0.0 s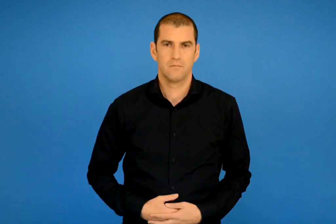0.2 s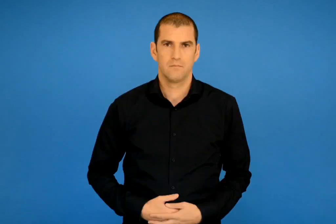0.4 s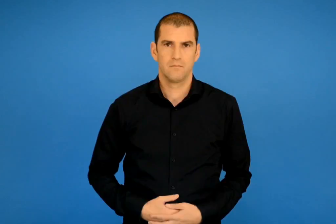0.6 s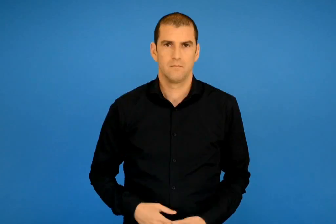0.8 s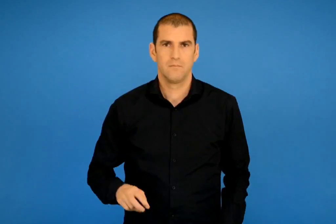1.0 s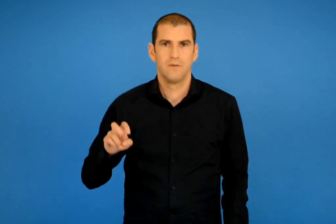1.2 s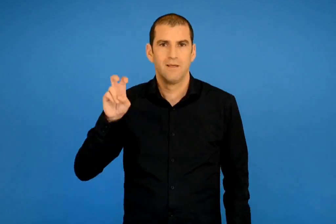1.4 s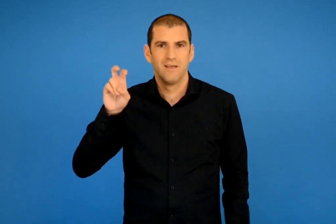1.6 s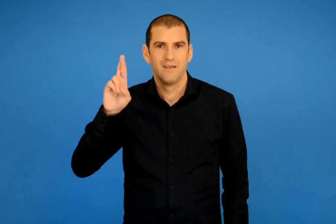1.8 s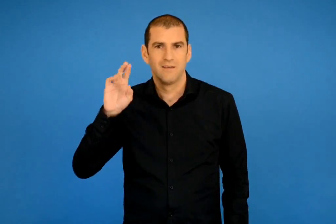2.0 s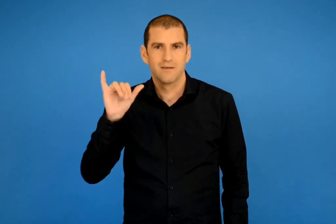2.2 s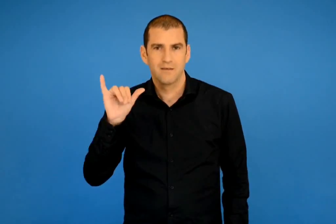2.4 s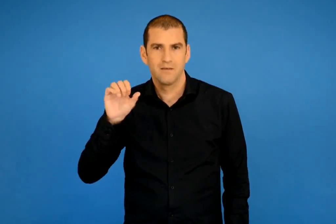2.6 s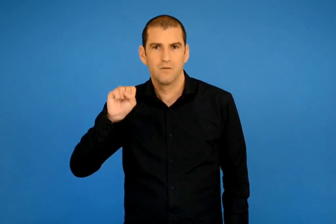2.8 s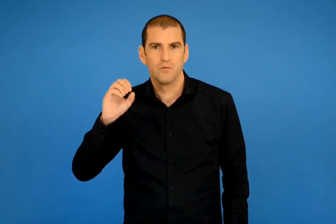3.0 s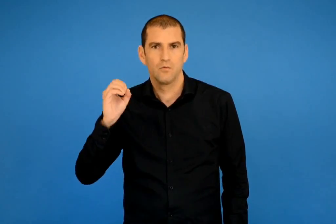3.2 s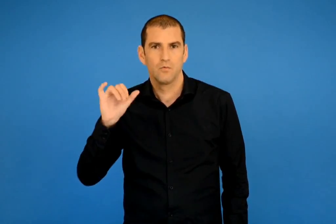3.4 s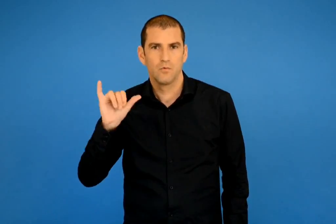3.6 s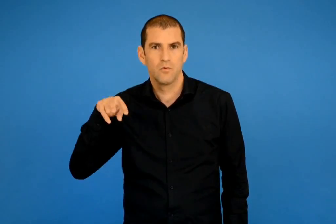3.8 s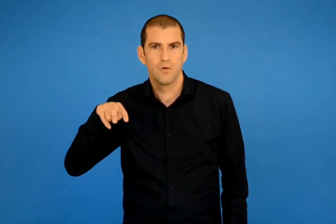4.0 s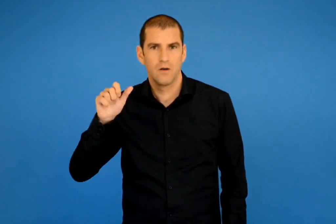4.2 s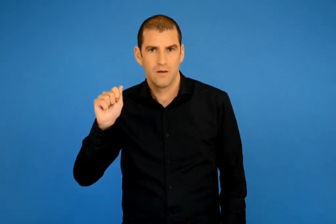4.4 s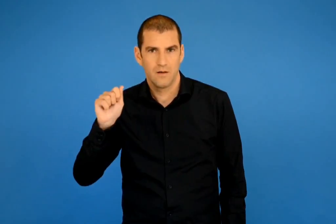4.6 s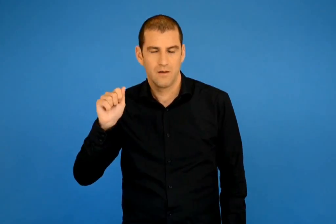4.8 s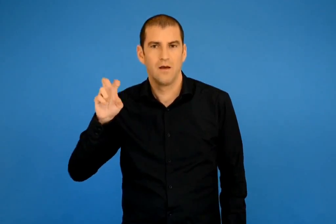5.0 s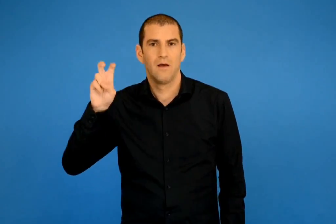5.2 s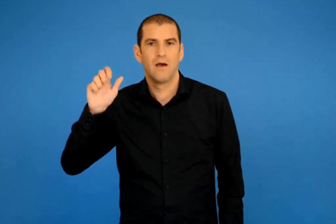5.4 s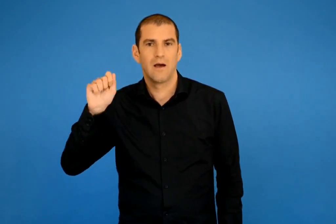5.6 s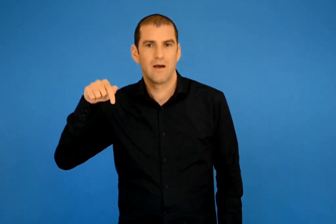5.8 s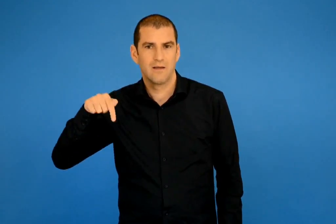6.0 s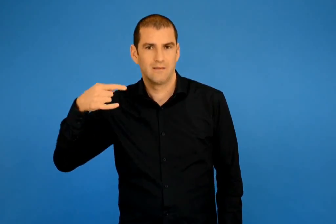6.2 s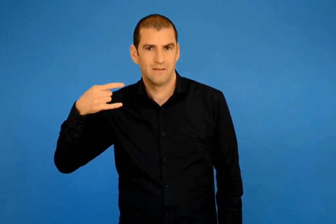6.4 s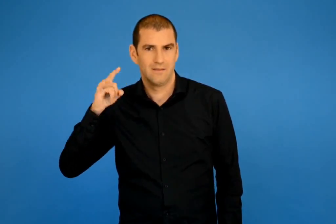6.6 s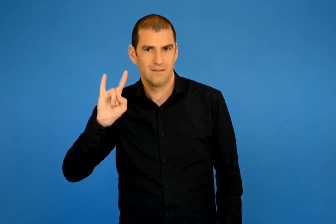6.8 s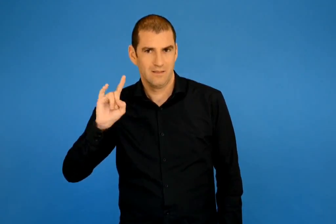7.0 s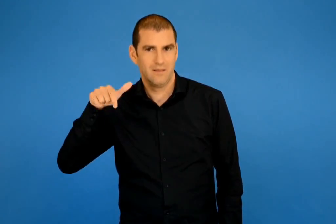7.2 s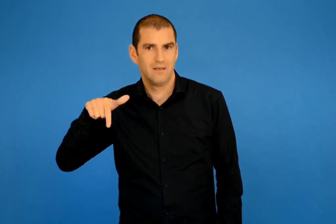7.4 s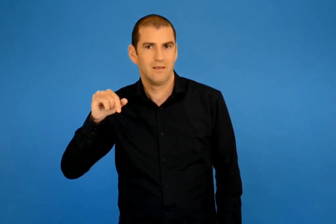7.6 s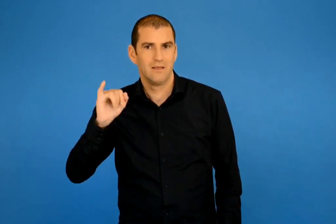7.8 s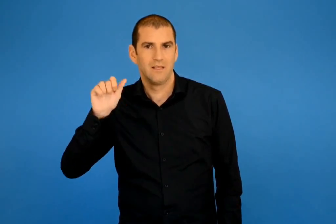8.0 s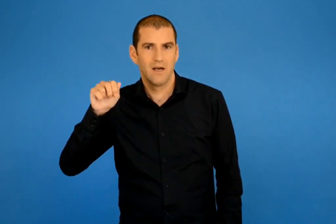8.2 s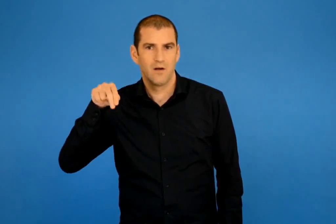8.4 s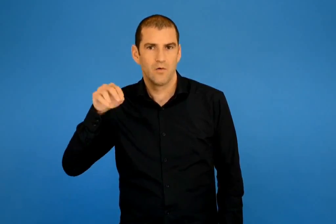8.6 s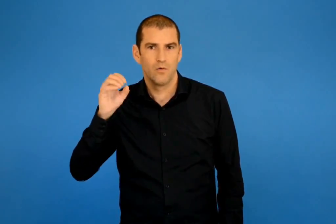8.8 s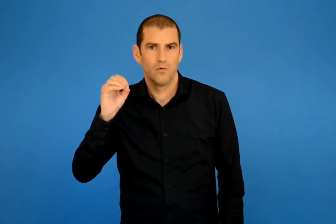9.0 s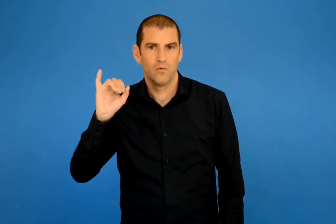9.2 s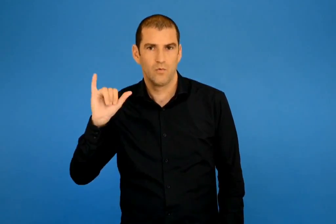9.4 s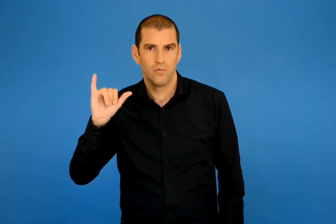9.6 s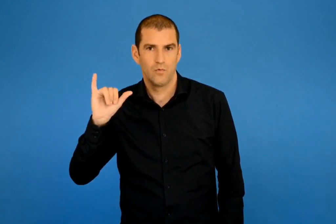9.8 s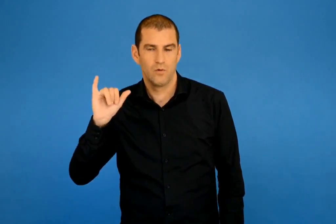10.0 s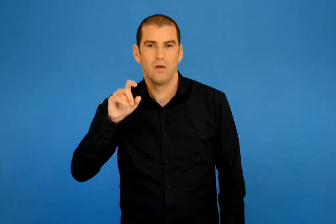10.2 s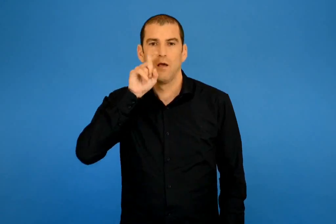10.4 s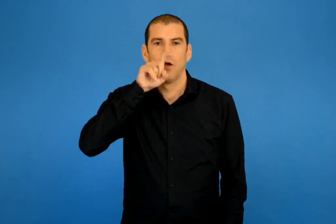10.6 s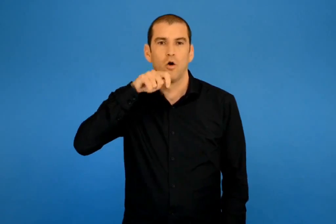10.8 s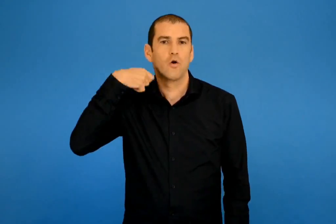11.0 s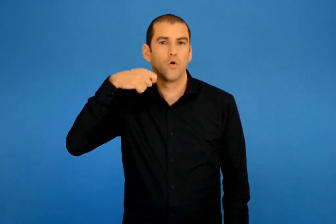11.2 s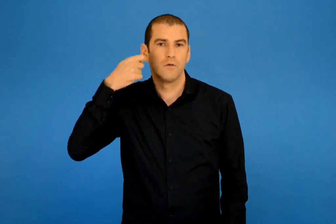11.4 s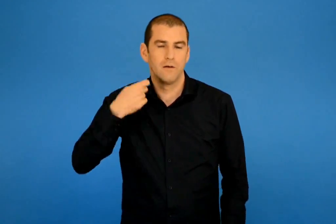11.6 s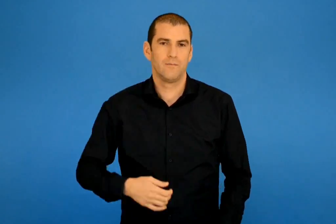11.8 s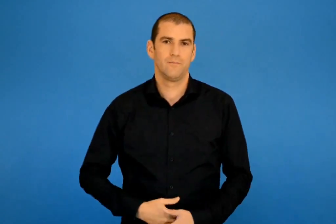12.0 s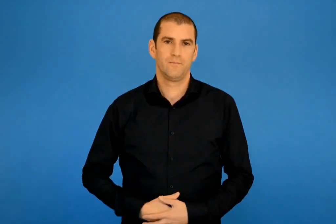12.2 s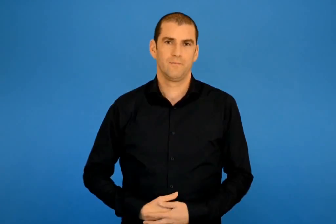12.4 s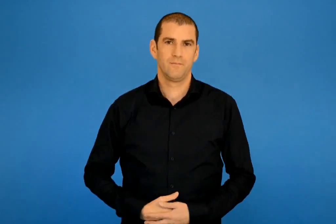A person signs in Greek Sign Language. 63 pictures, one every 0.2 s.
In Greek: χρυσούλα χατζηγιαννίου η κλώσα
